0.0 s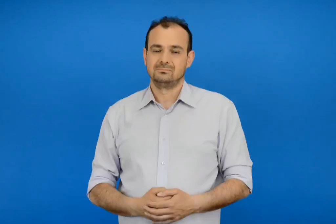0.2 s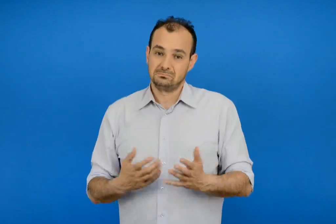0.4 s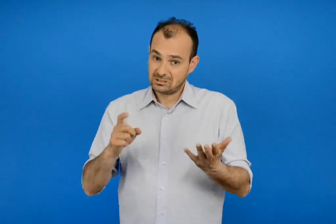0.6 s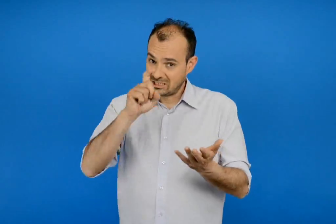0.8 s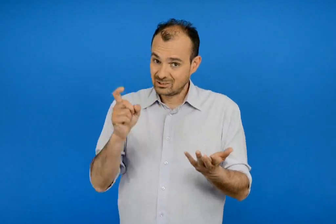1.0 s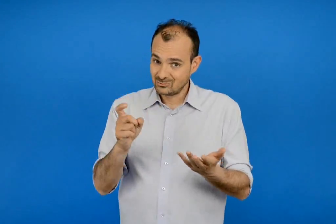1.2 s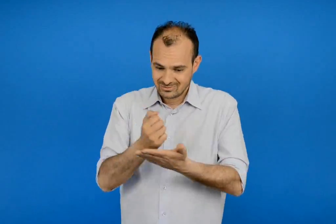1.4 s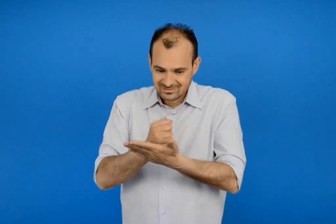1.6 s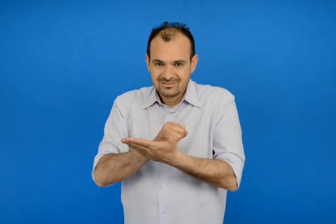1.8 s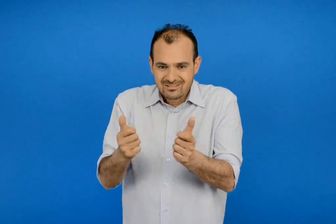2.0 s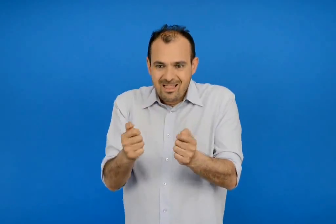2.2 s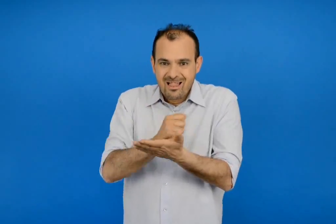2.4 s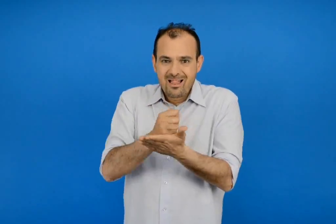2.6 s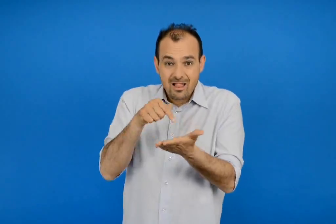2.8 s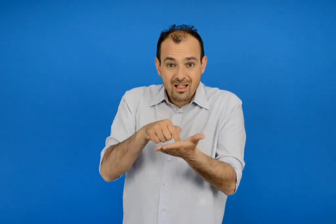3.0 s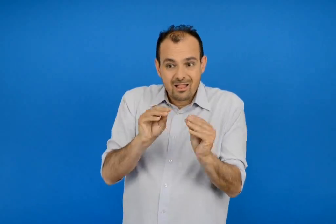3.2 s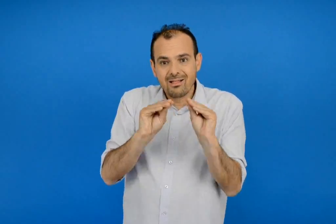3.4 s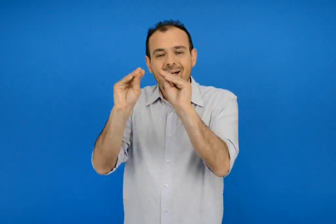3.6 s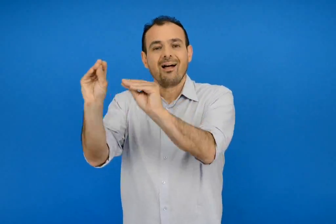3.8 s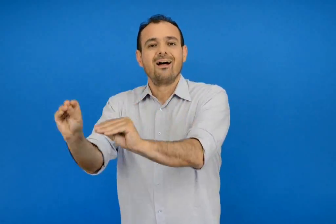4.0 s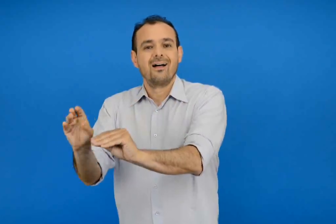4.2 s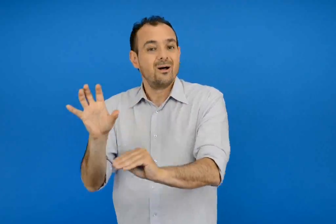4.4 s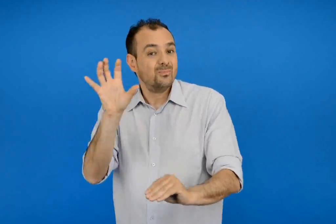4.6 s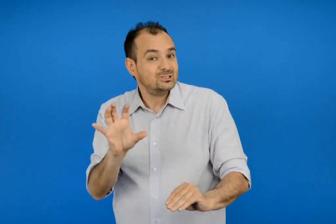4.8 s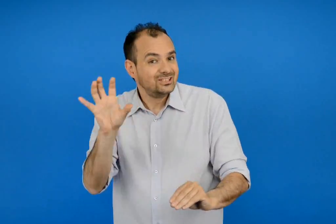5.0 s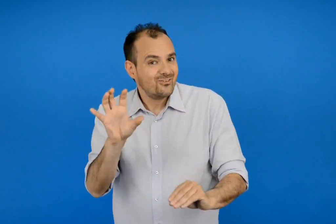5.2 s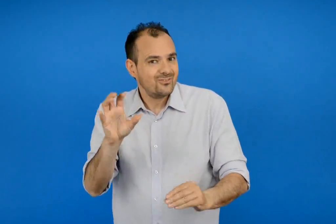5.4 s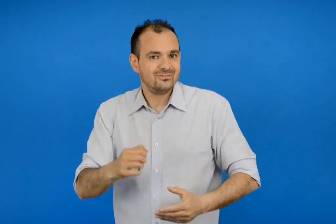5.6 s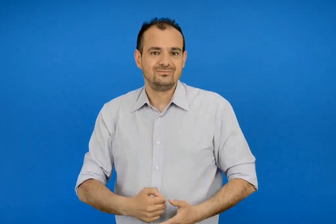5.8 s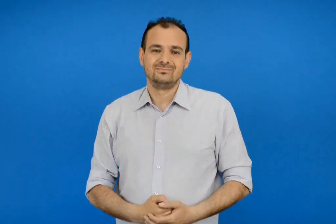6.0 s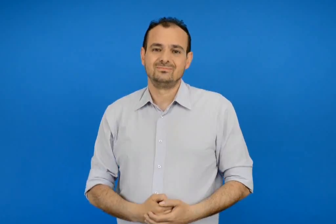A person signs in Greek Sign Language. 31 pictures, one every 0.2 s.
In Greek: ίσως το γκειμ μπόι μου να πάει στο μουσείο
